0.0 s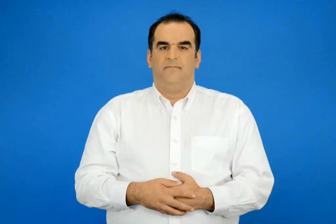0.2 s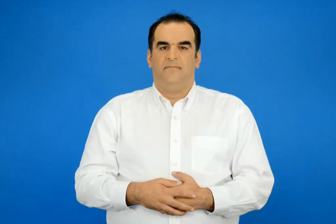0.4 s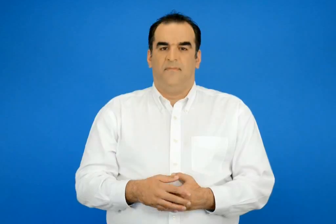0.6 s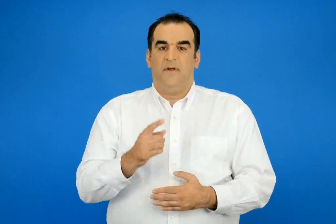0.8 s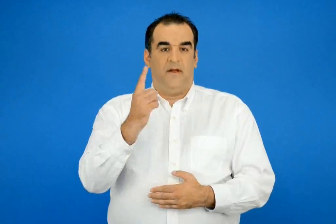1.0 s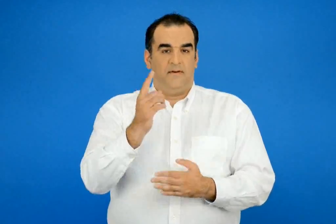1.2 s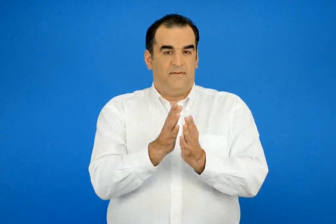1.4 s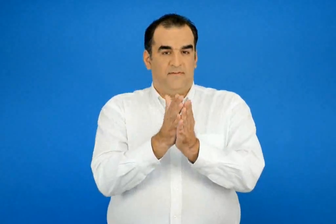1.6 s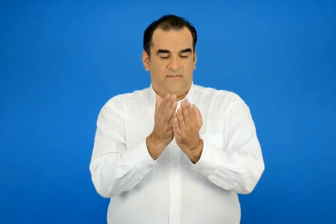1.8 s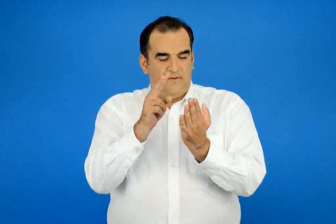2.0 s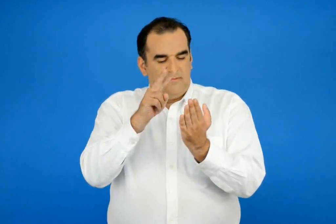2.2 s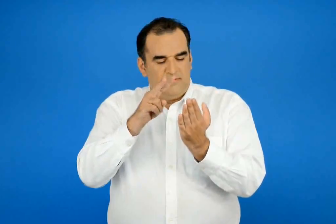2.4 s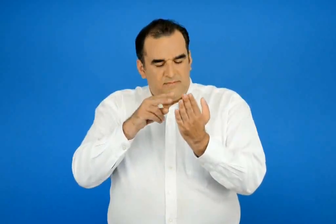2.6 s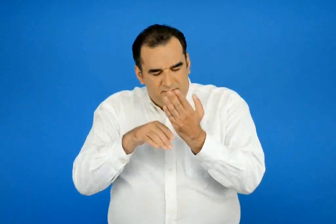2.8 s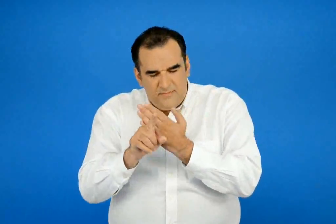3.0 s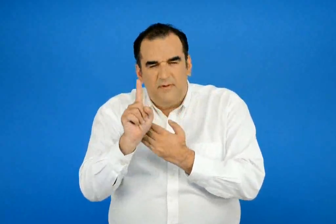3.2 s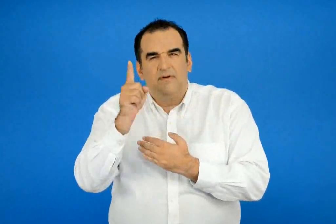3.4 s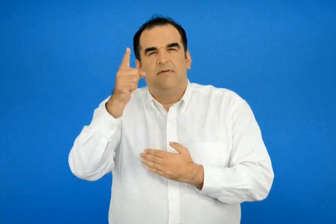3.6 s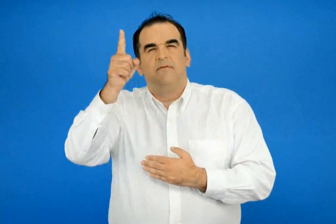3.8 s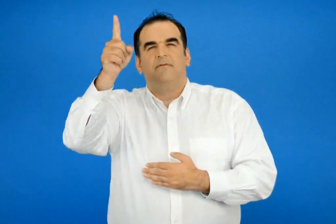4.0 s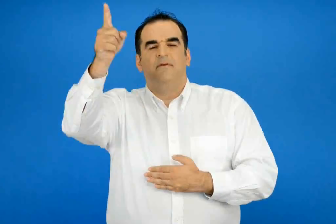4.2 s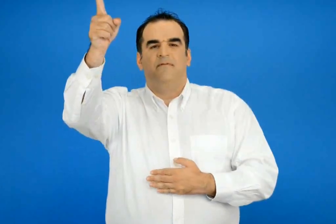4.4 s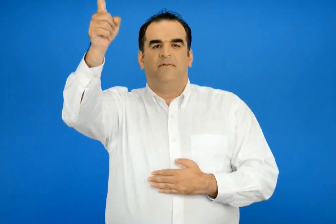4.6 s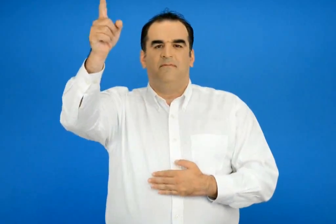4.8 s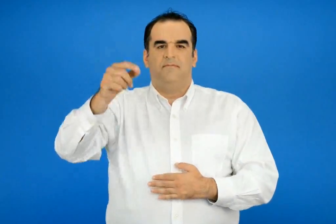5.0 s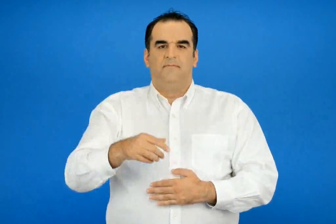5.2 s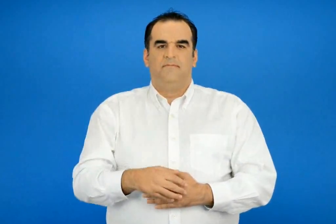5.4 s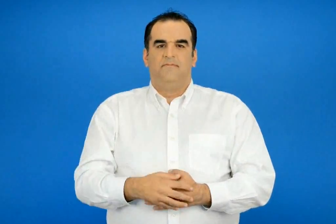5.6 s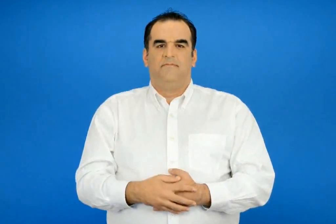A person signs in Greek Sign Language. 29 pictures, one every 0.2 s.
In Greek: ένα βιβλίο που σε ταξιδεύει
